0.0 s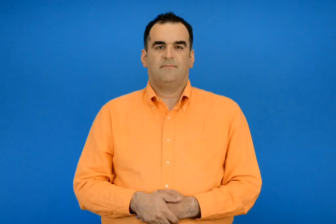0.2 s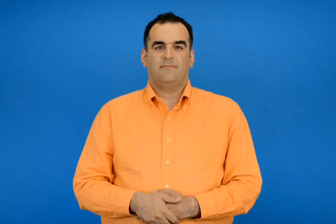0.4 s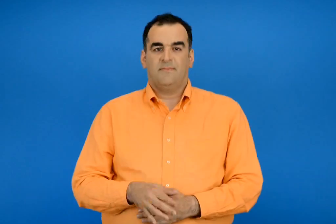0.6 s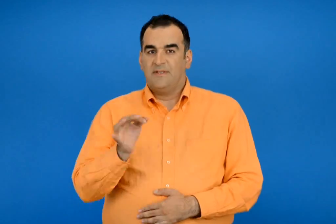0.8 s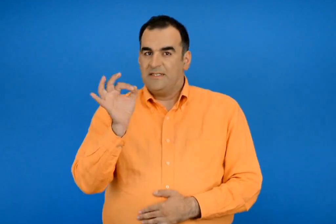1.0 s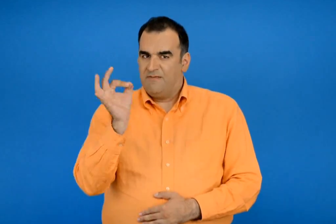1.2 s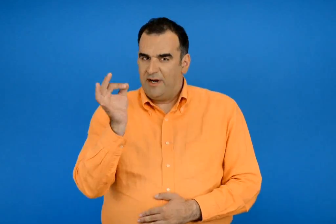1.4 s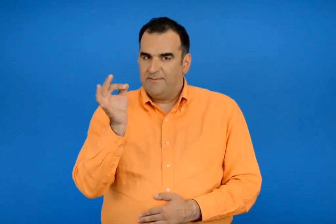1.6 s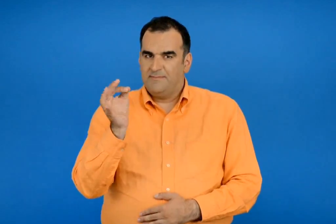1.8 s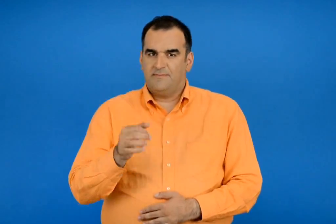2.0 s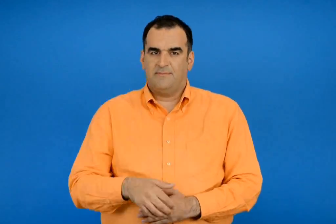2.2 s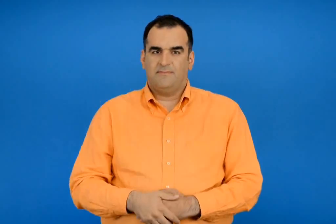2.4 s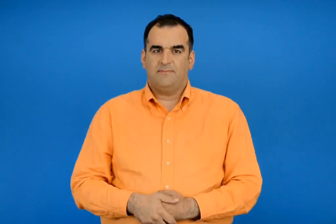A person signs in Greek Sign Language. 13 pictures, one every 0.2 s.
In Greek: με τα σύμβολα
